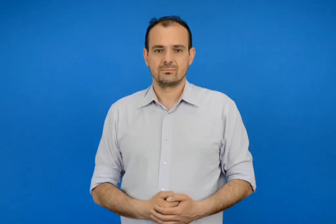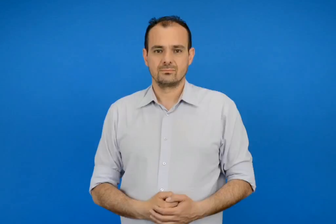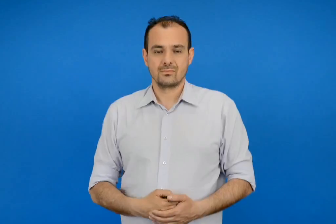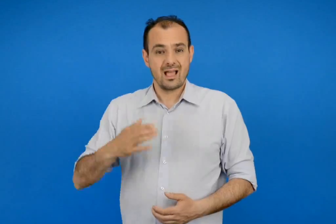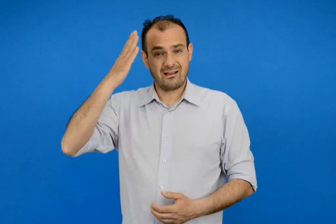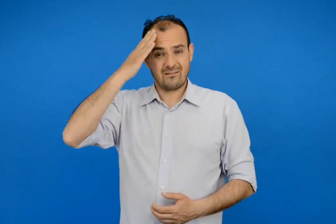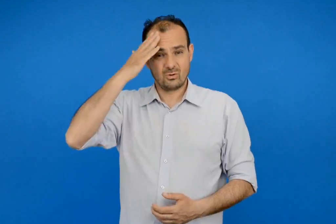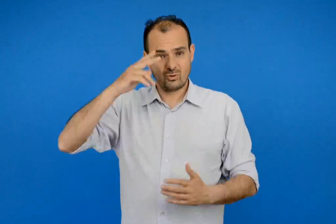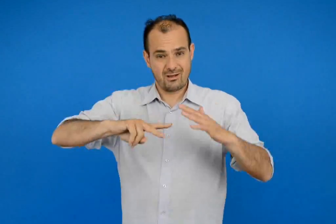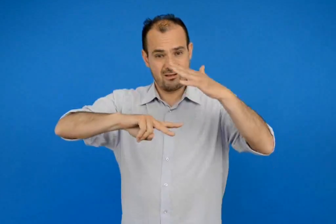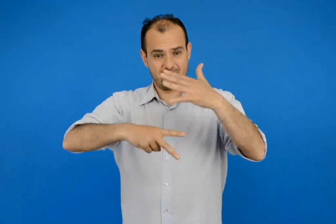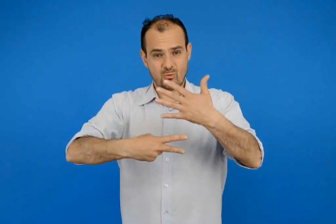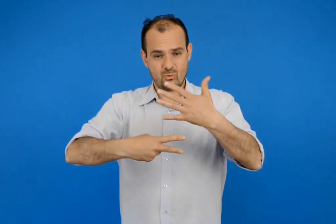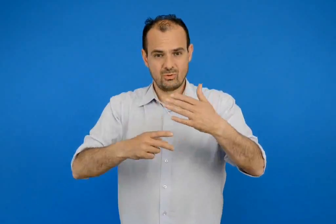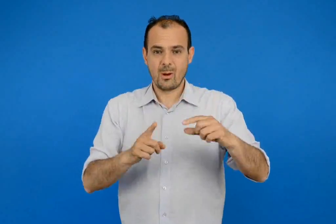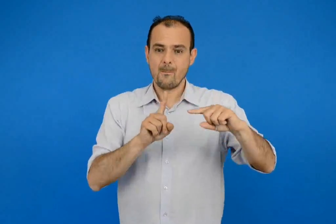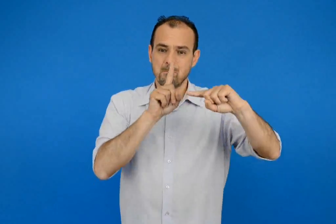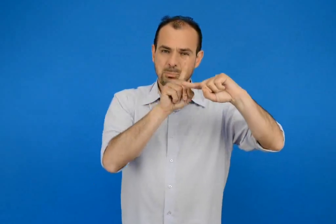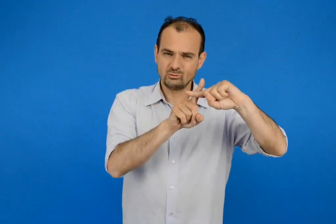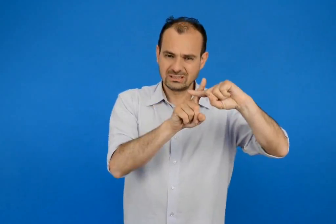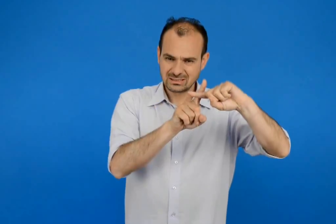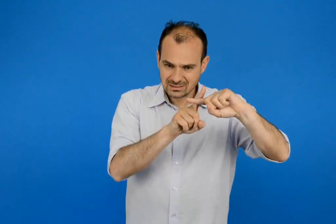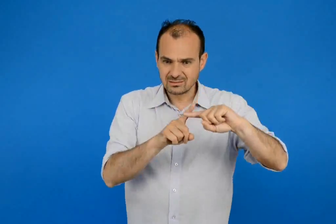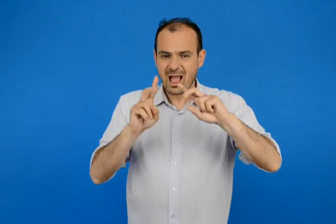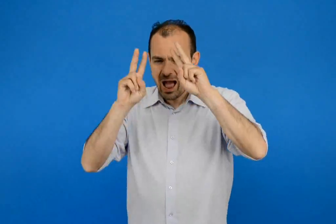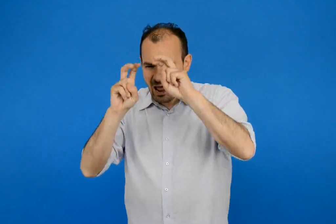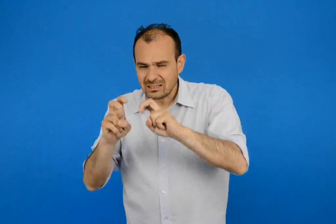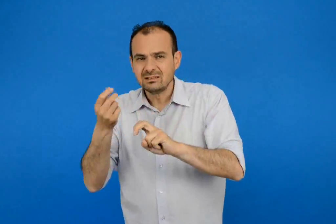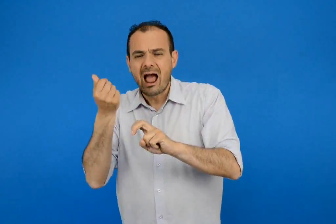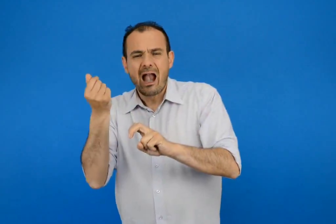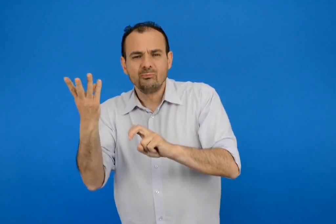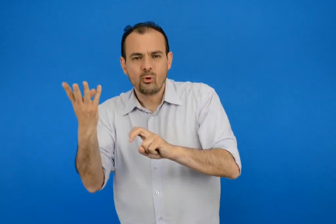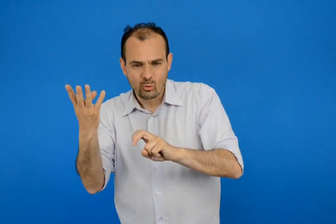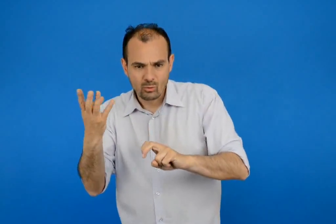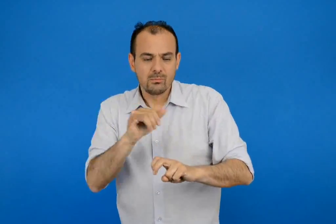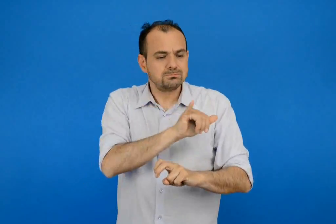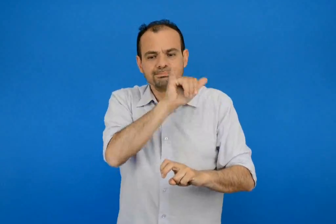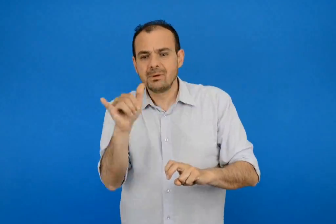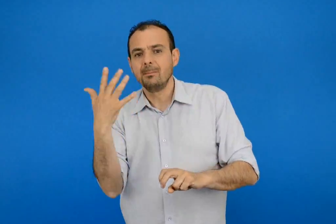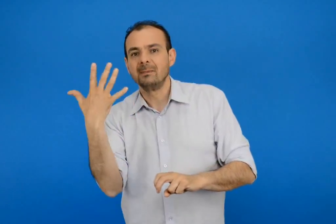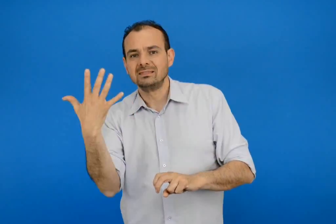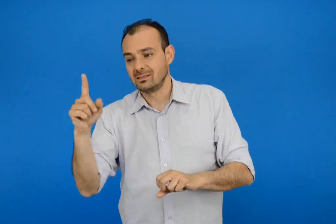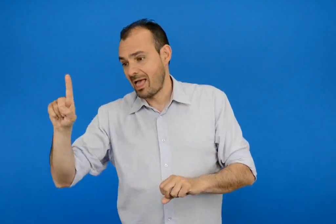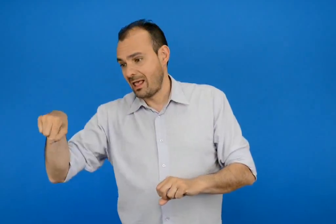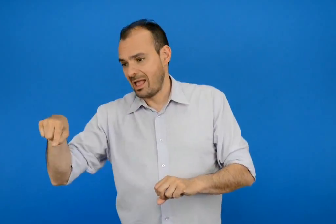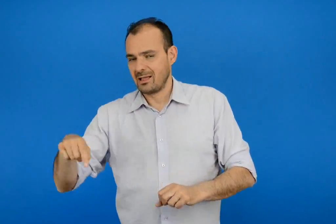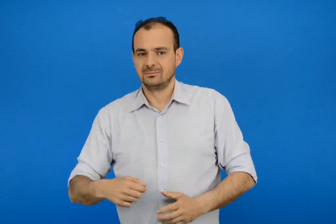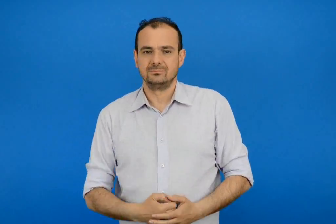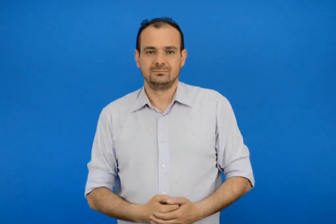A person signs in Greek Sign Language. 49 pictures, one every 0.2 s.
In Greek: κεφάλαιο 7ο πρόσθεση και ανάλυση των αριθμών μέχρι το 5
